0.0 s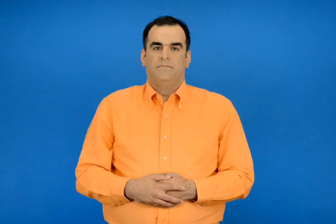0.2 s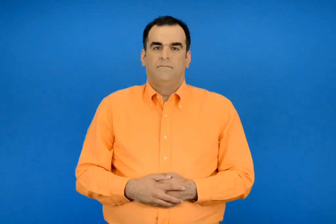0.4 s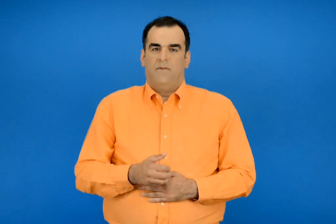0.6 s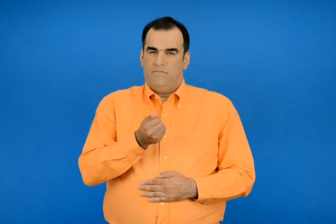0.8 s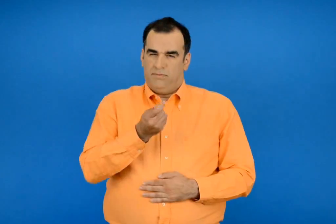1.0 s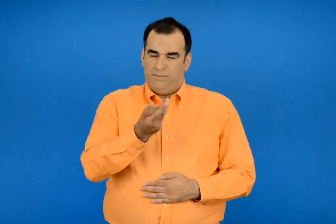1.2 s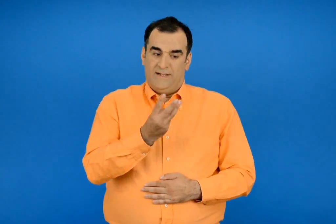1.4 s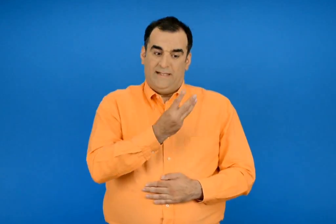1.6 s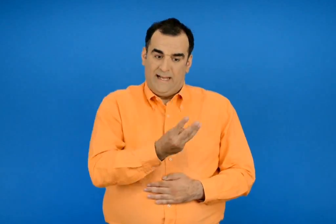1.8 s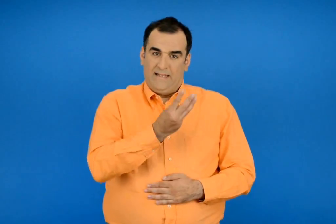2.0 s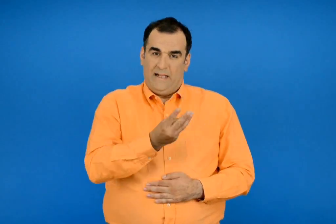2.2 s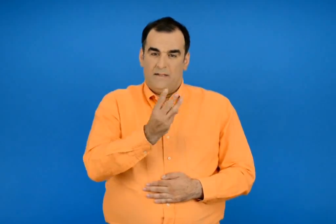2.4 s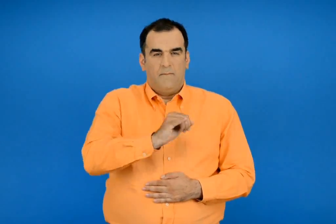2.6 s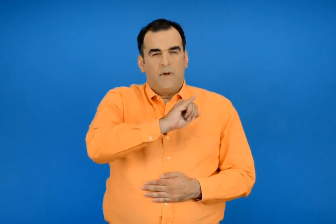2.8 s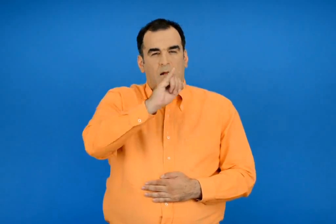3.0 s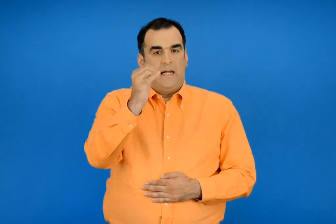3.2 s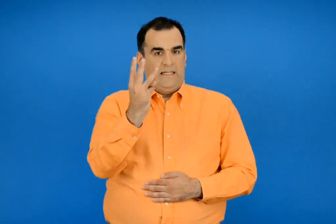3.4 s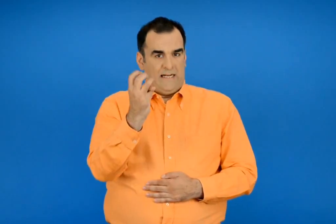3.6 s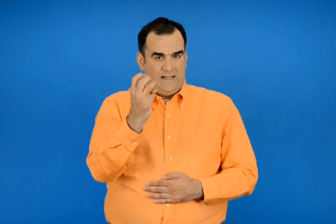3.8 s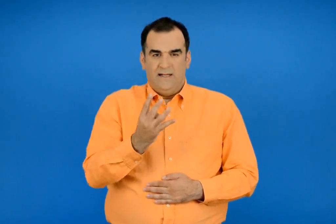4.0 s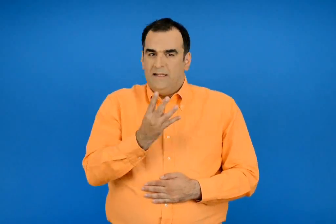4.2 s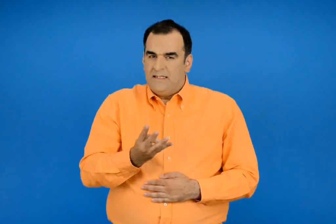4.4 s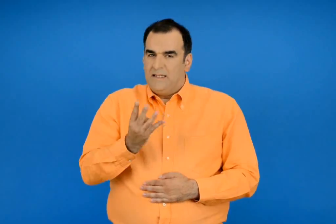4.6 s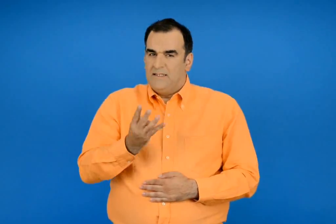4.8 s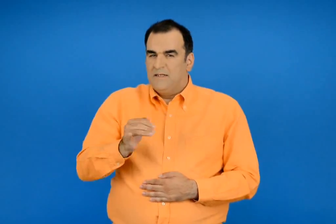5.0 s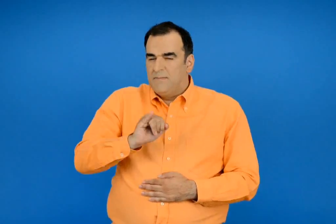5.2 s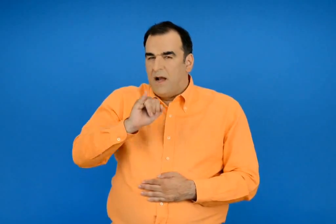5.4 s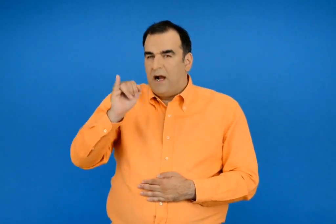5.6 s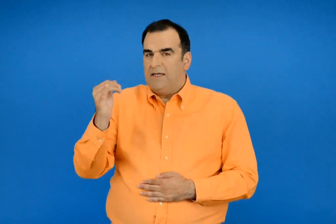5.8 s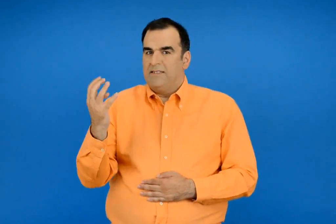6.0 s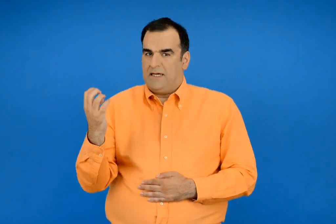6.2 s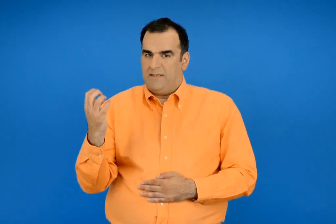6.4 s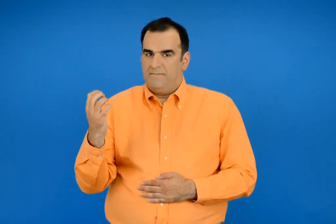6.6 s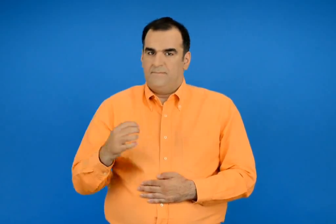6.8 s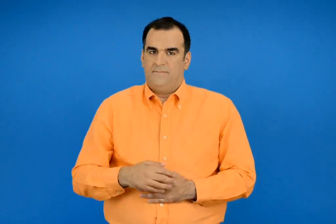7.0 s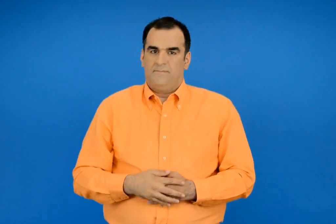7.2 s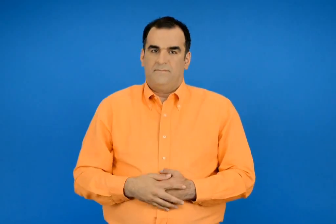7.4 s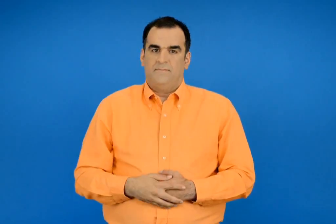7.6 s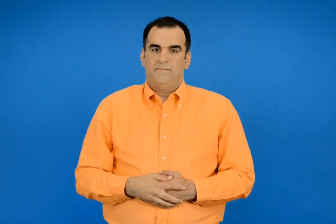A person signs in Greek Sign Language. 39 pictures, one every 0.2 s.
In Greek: μετρώ ανα 3 μέχρι το 30 και ανα 4 μέχρι το 40
